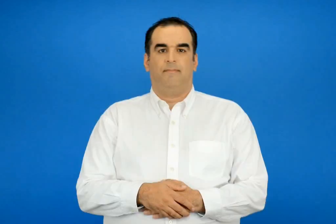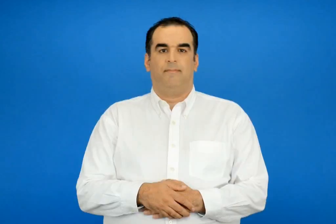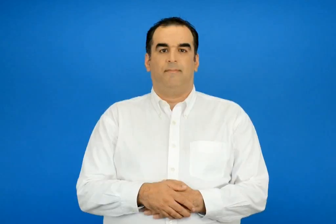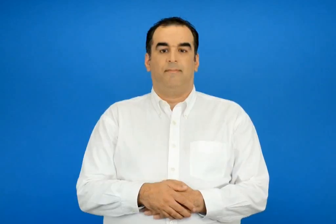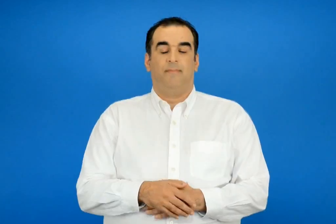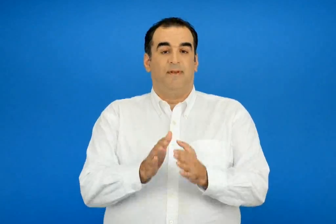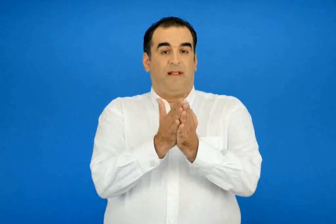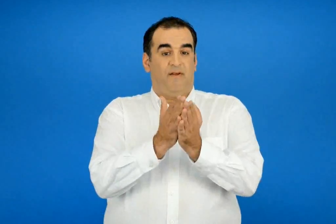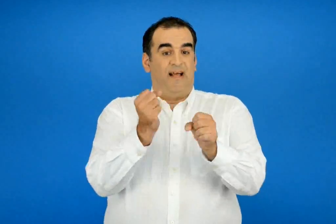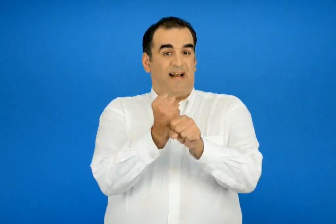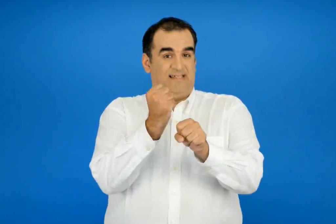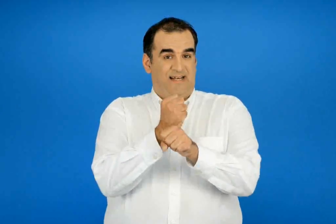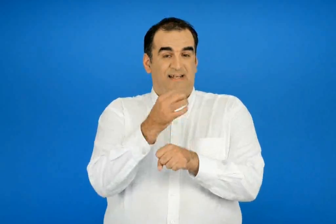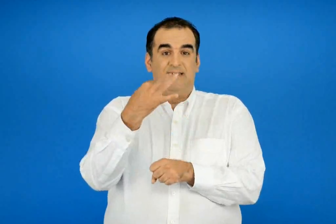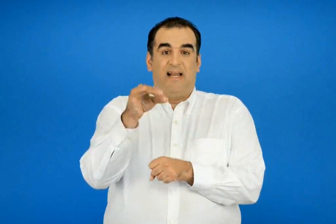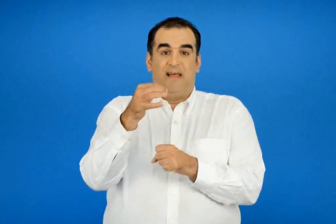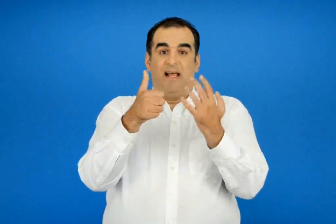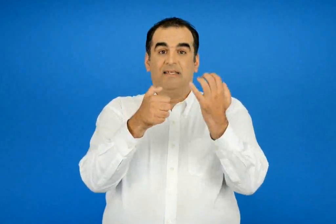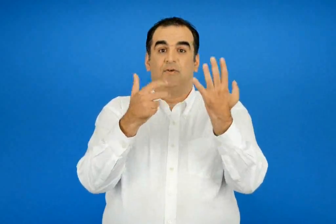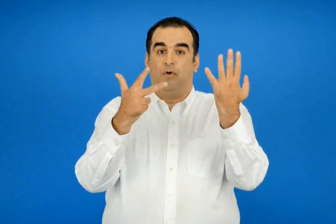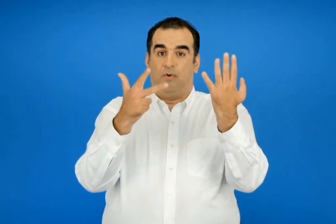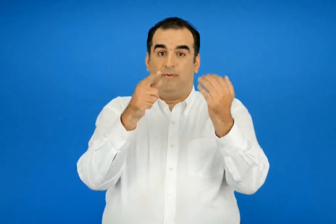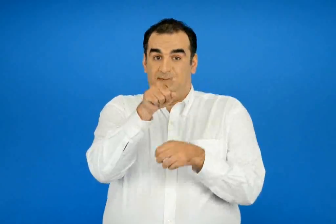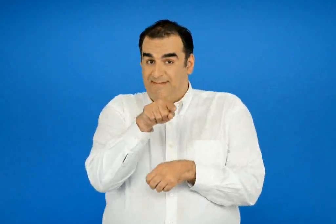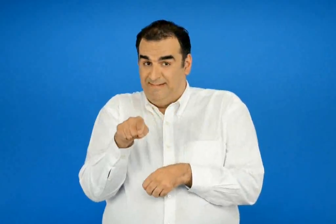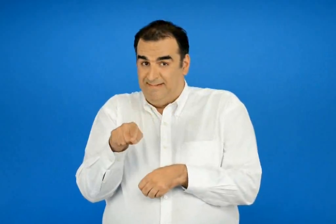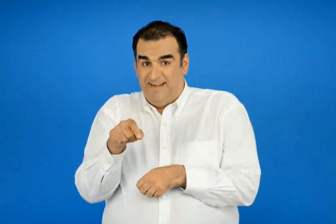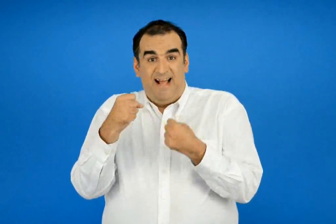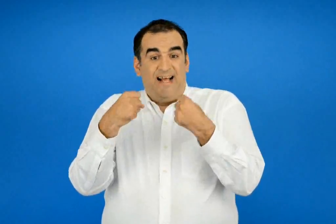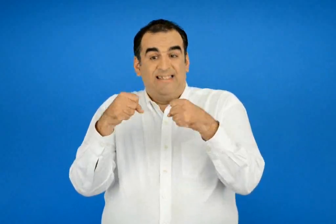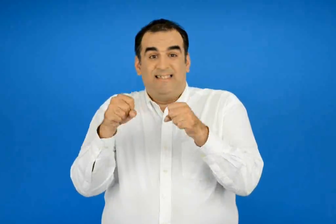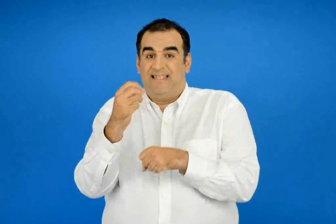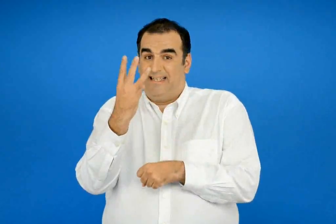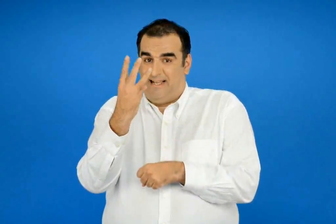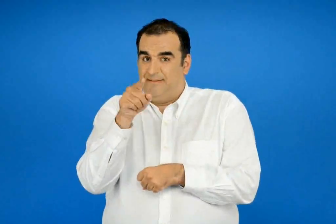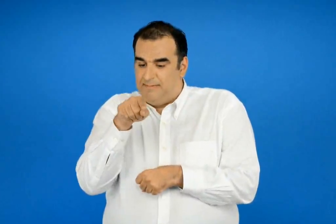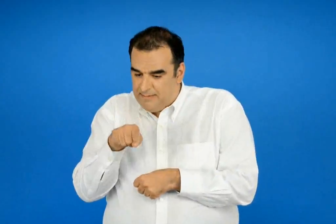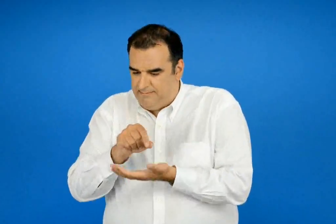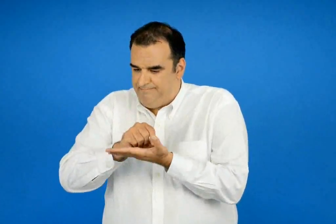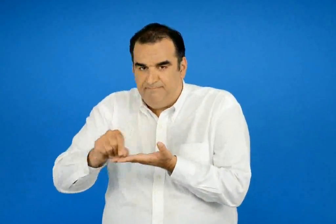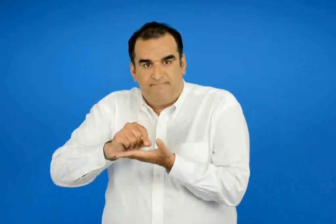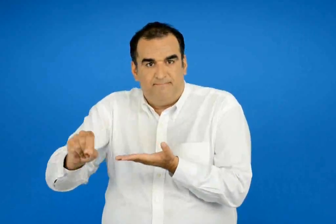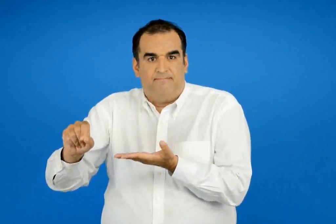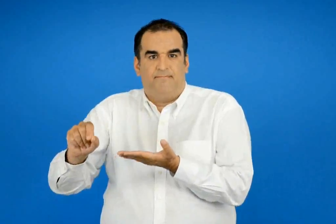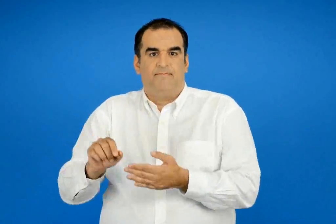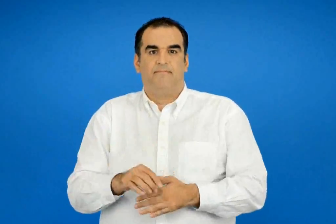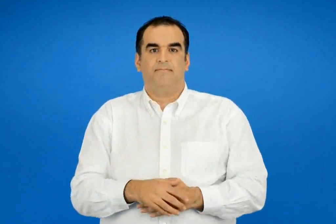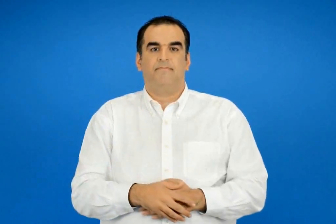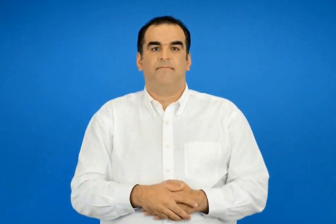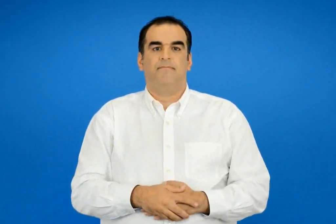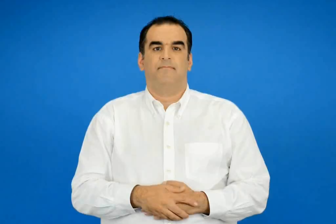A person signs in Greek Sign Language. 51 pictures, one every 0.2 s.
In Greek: πήγαινε στο τετράδιο εργασιών στη σελίδα 68 και κάνε την άσκηση 3
